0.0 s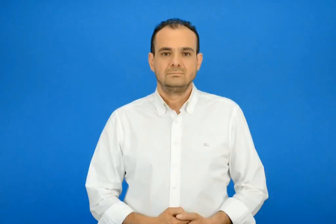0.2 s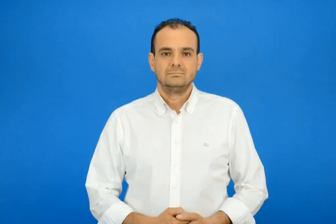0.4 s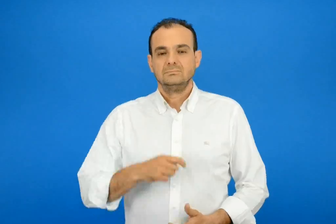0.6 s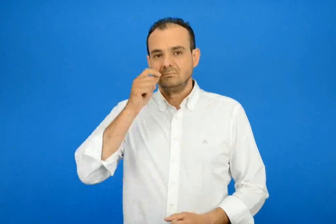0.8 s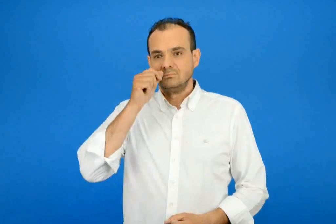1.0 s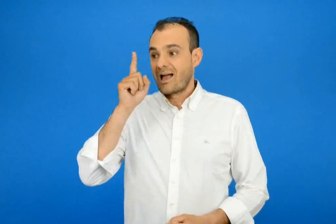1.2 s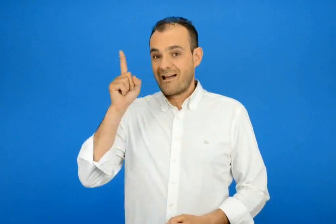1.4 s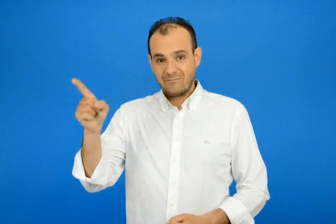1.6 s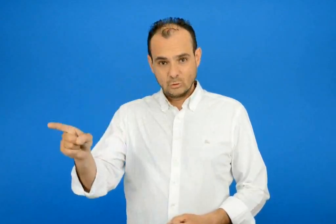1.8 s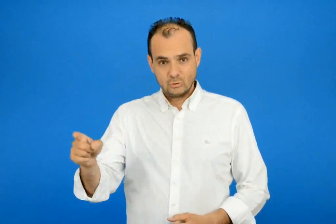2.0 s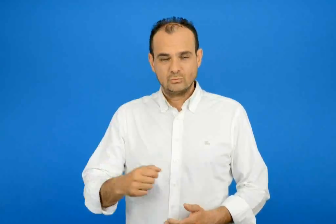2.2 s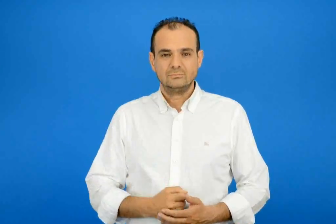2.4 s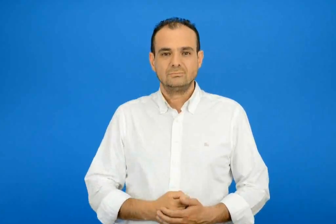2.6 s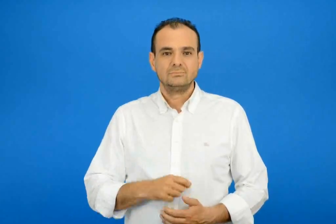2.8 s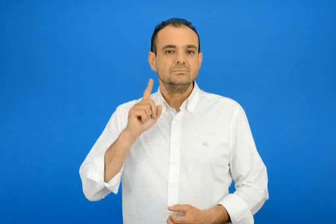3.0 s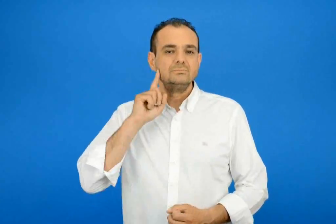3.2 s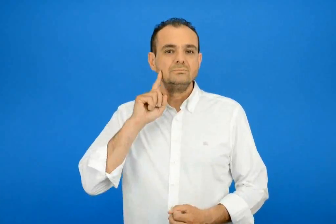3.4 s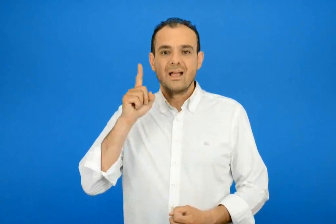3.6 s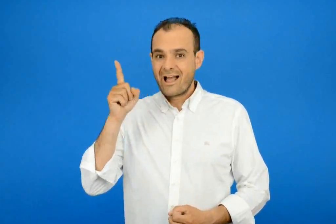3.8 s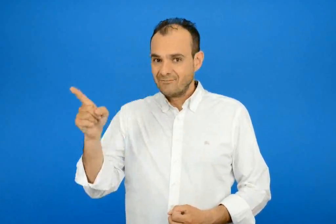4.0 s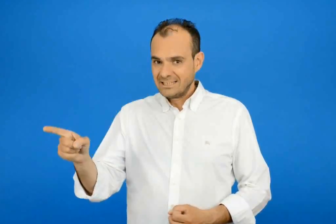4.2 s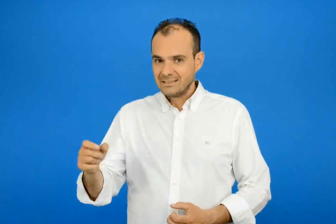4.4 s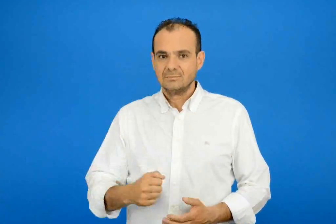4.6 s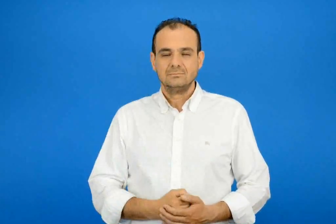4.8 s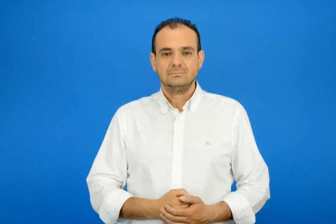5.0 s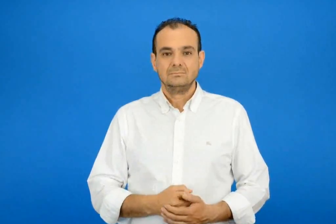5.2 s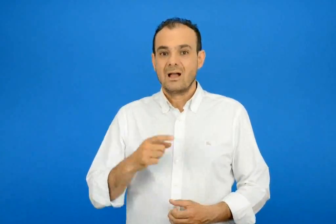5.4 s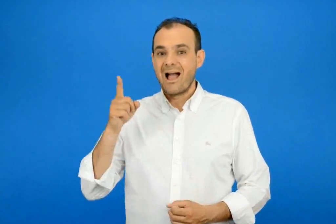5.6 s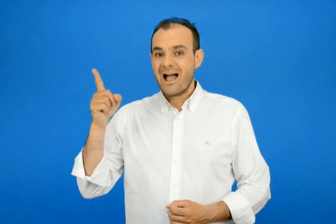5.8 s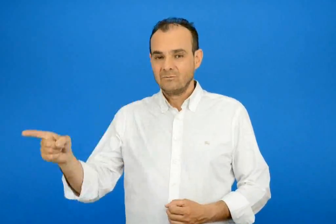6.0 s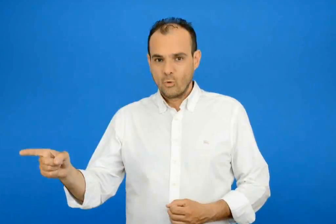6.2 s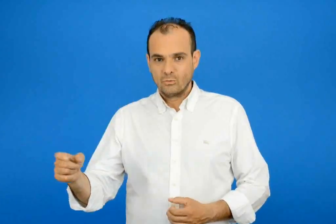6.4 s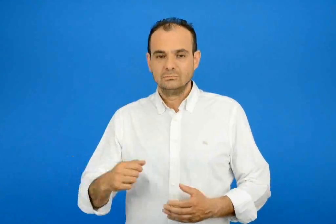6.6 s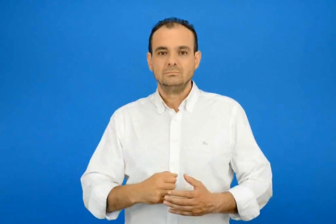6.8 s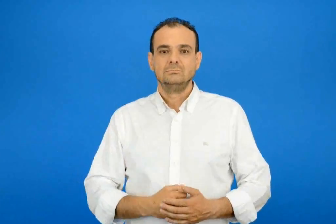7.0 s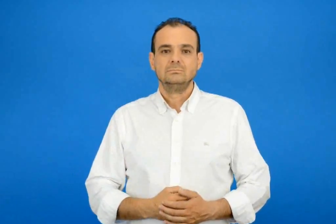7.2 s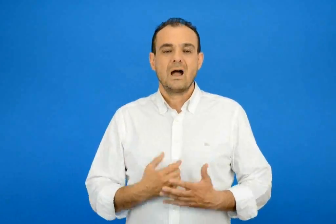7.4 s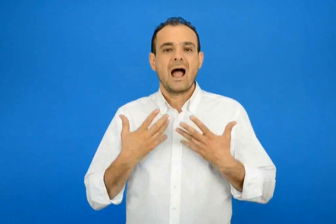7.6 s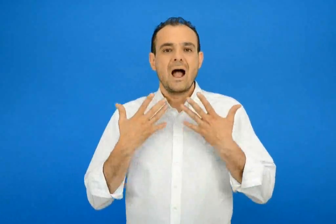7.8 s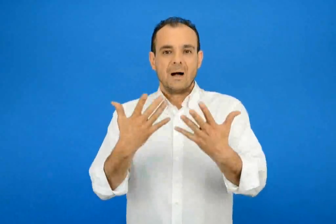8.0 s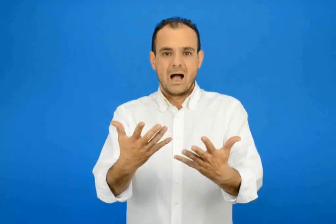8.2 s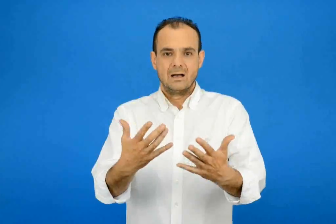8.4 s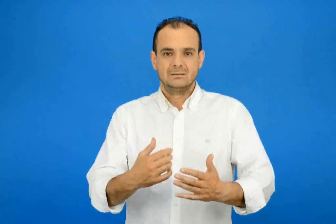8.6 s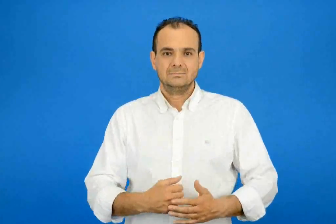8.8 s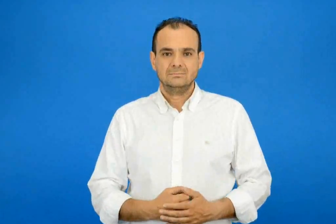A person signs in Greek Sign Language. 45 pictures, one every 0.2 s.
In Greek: αυτός αυτή αυτό αγαπά αγαπάει
